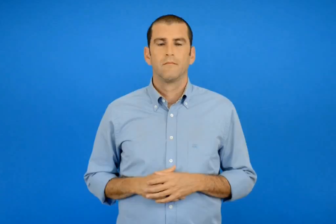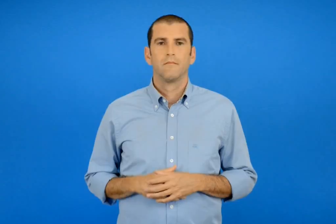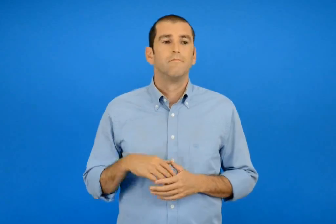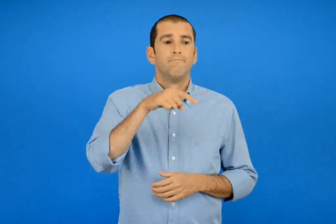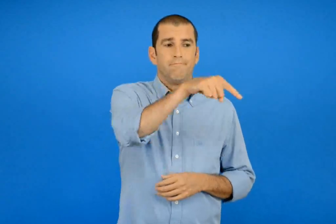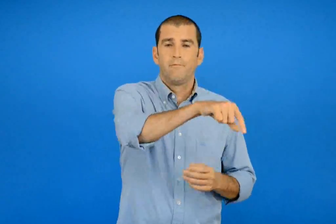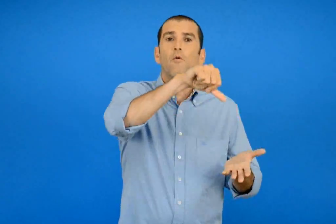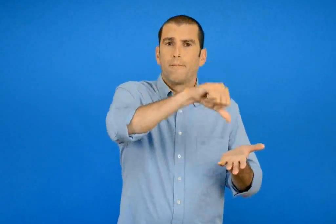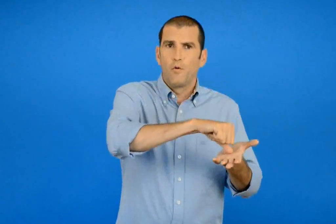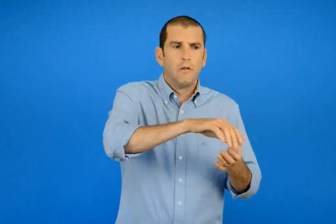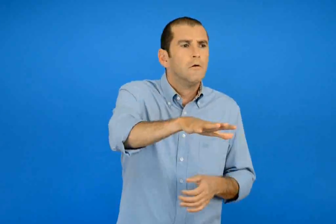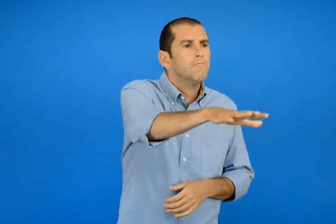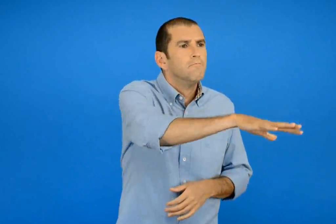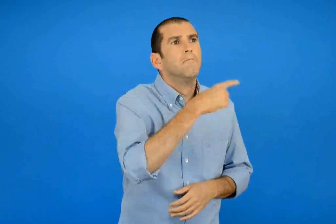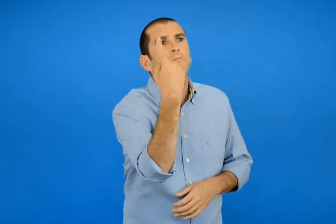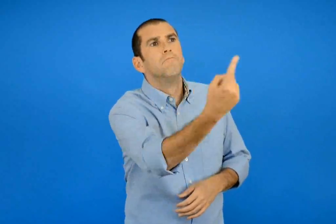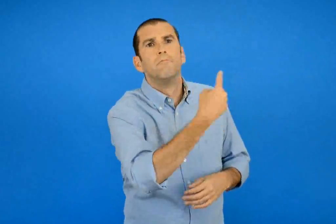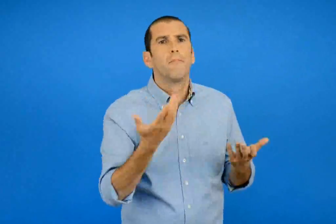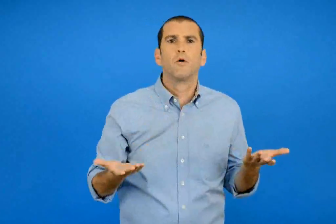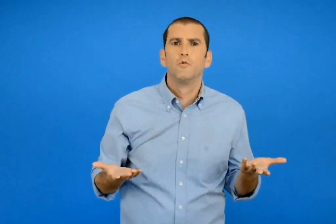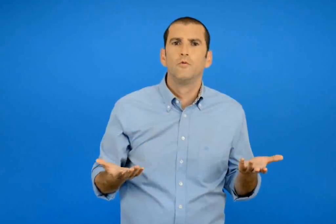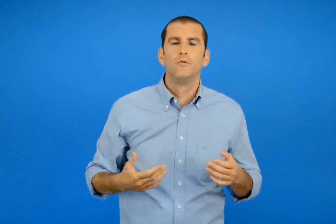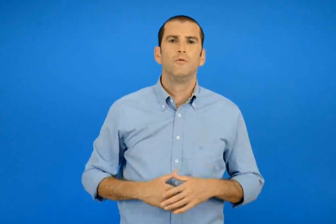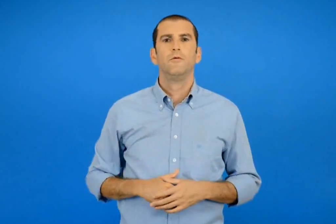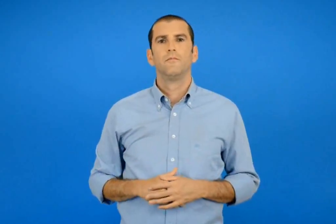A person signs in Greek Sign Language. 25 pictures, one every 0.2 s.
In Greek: πως είναι αυτή η πόλη ;
